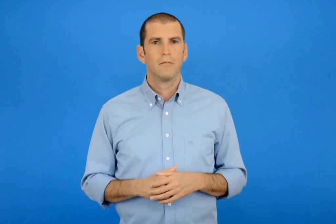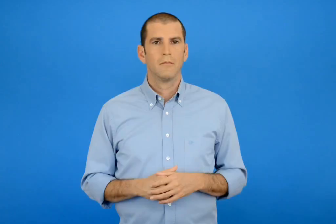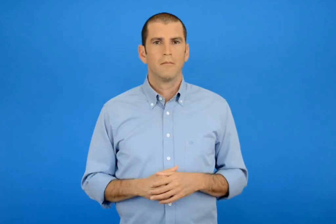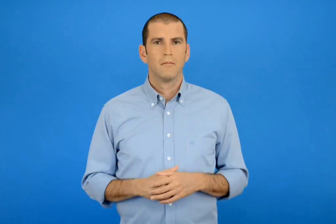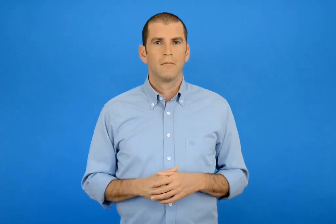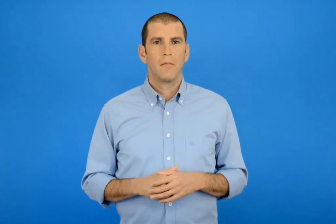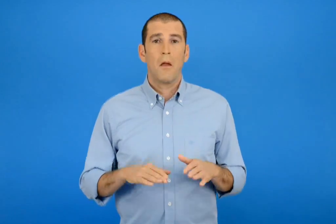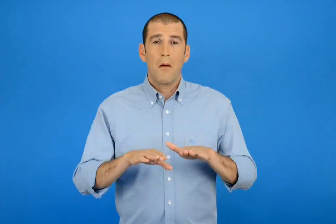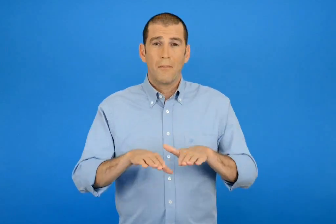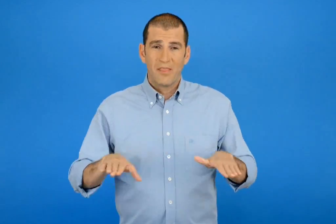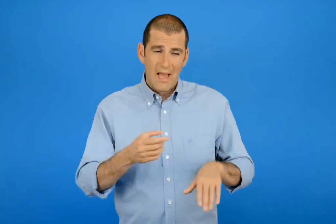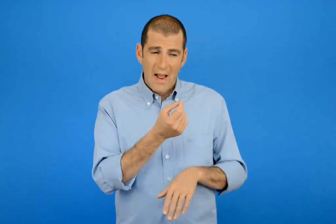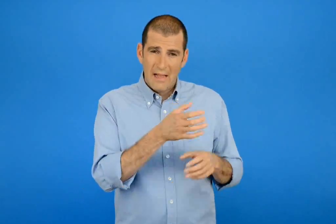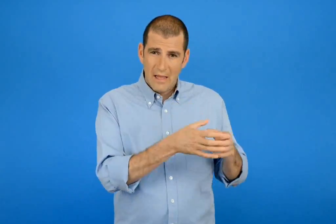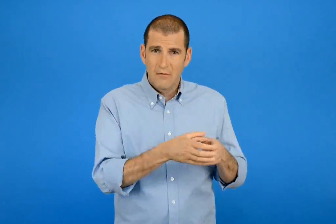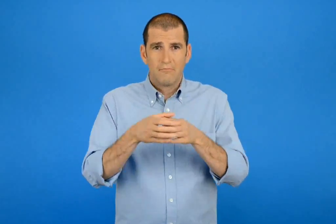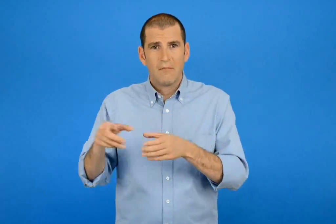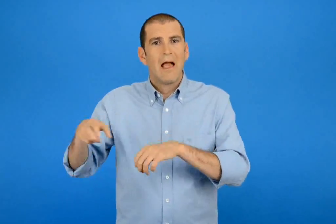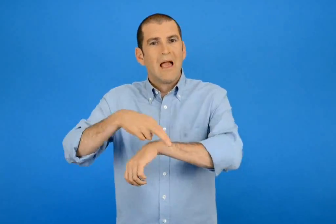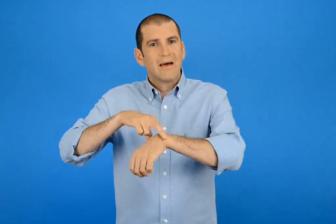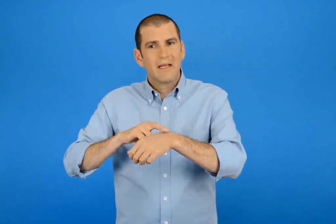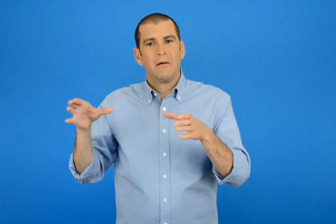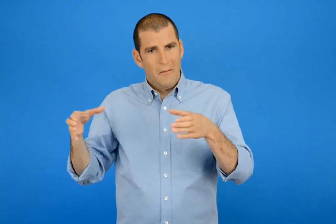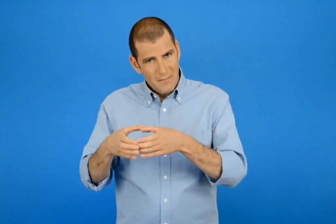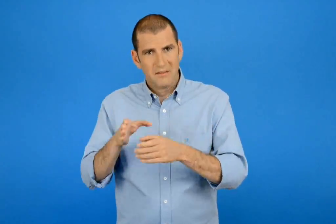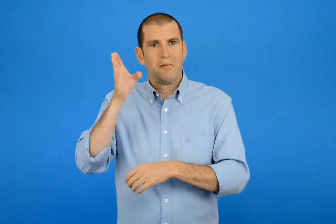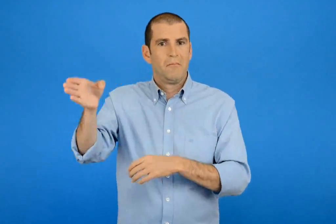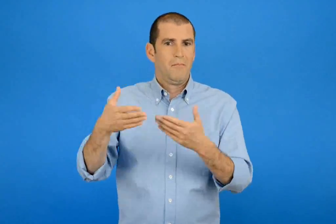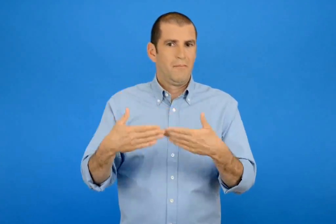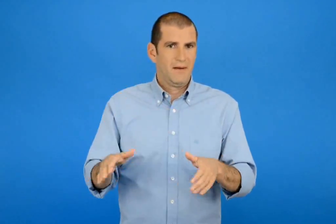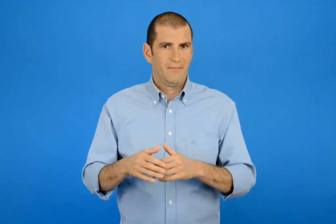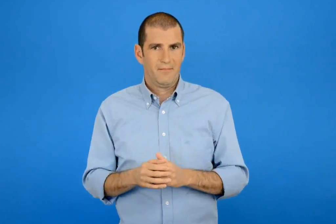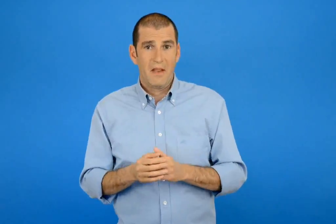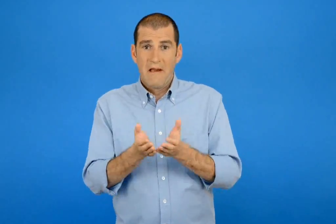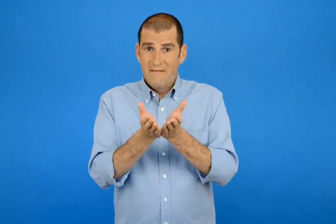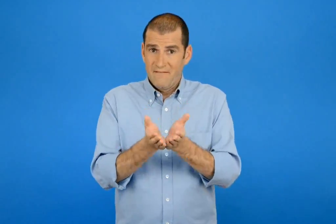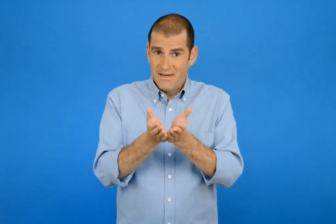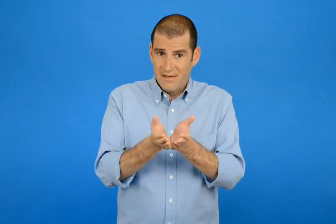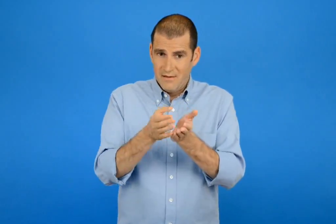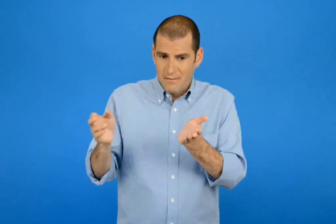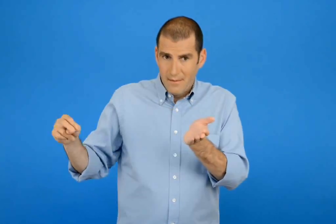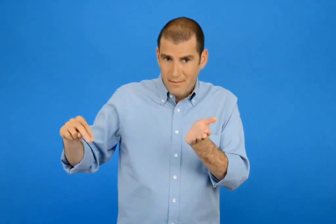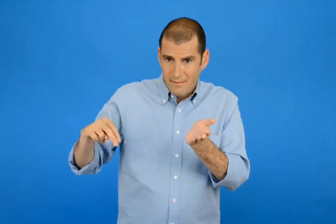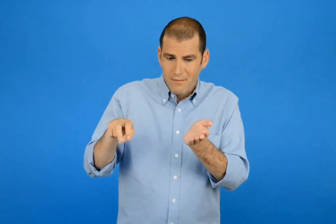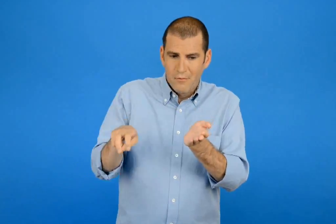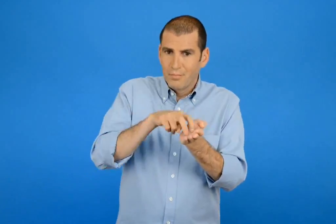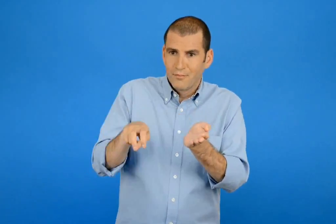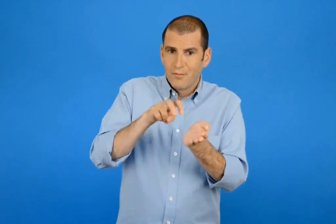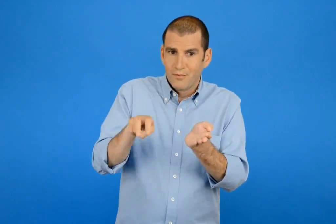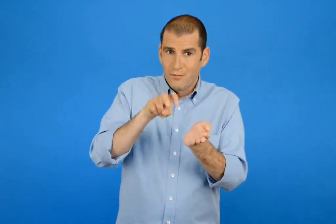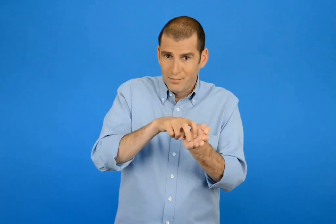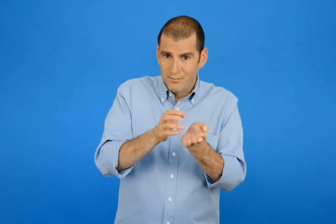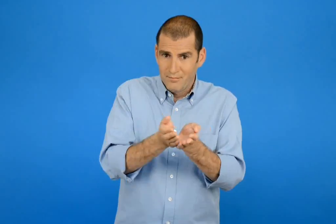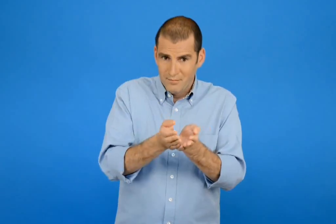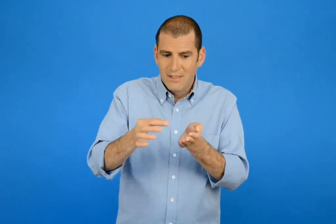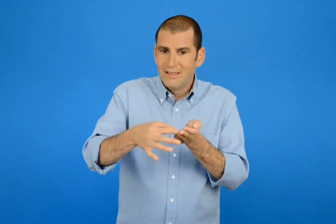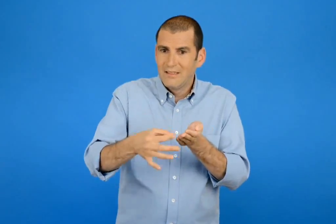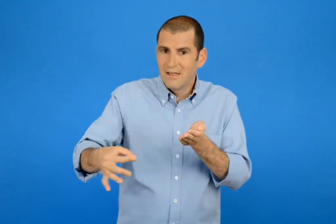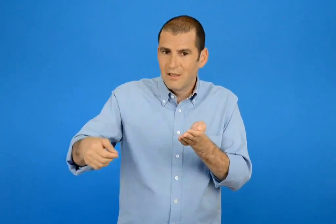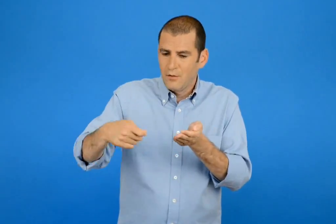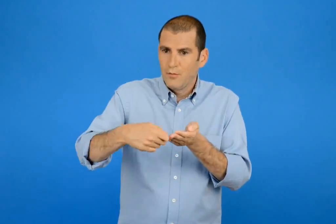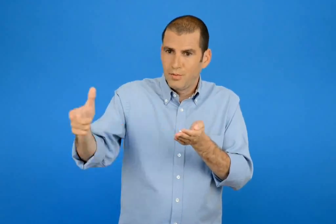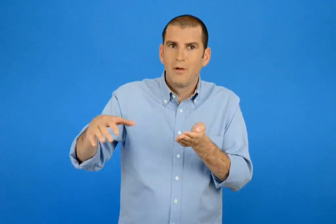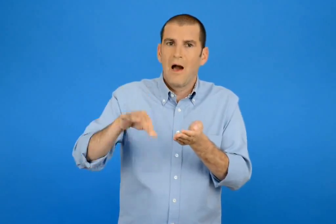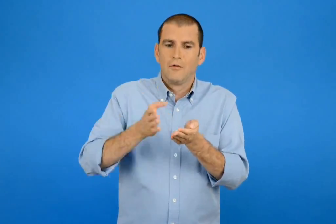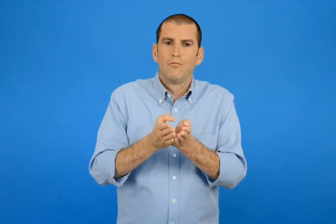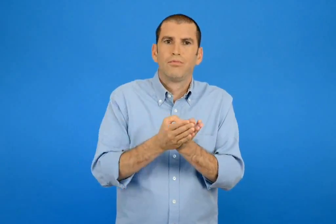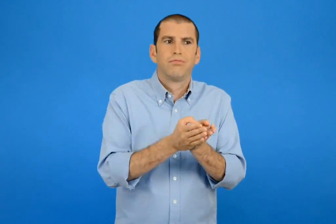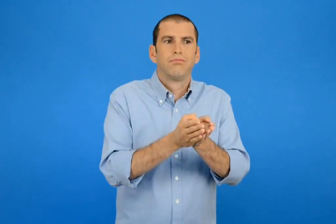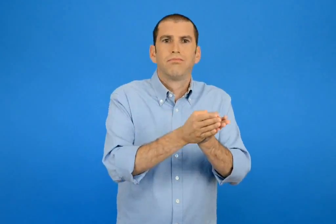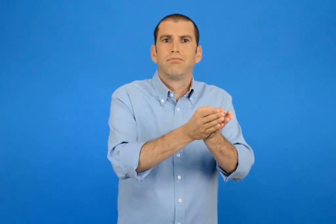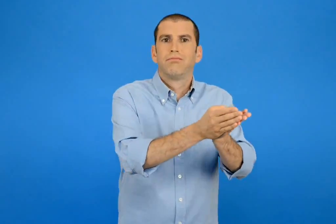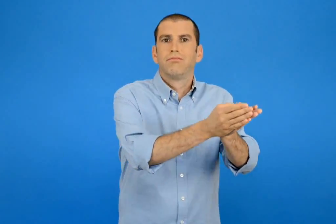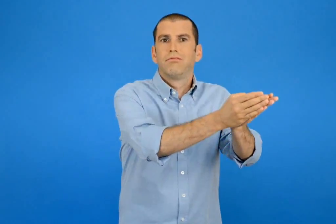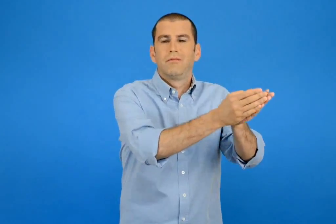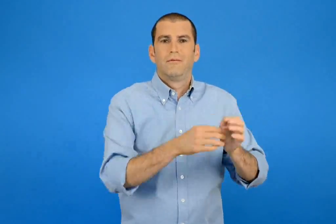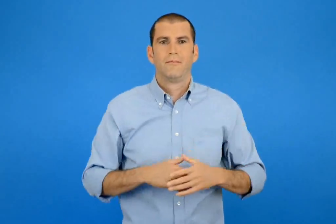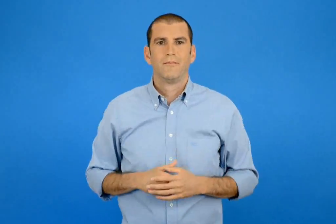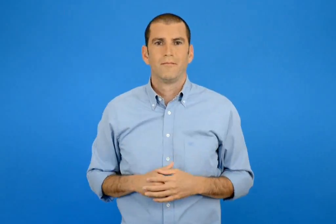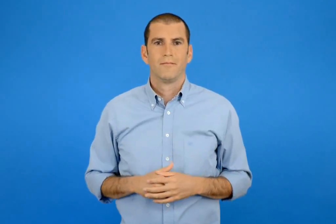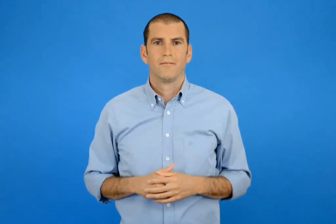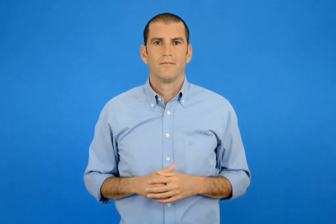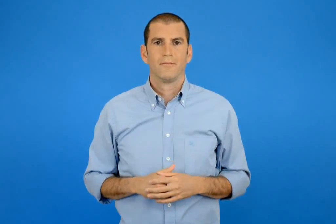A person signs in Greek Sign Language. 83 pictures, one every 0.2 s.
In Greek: λίγα παιδιά πήγαν μαζί με το ρήγα ζύγωσαν τη βάρκα και πήδησαν μέσα λύνουν το σκοινί και τραβούν μακριά
